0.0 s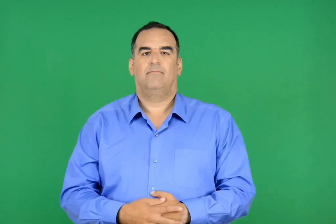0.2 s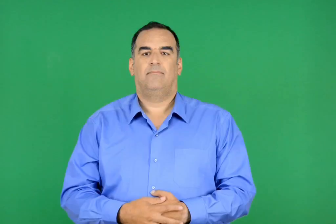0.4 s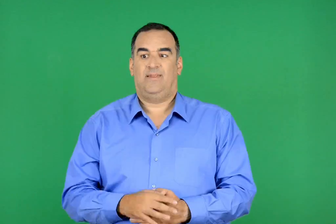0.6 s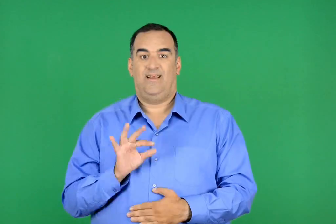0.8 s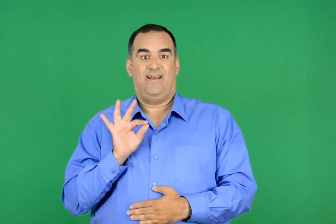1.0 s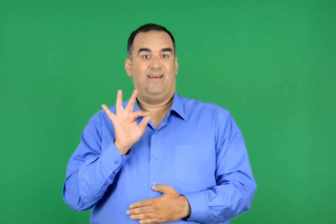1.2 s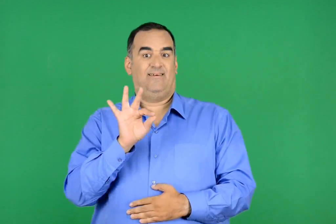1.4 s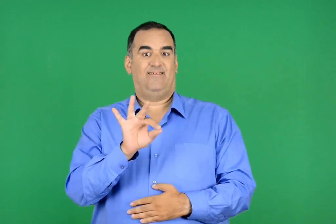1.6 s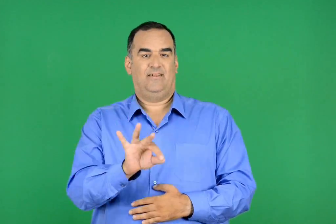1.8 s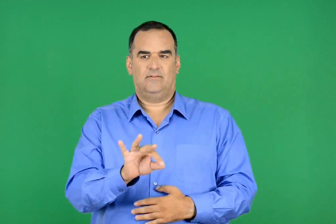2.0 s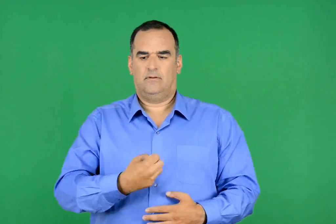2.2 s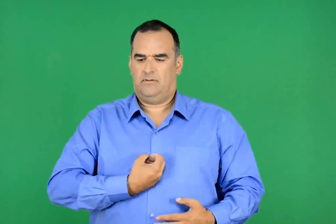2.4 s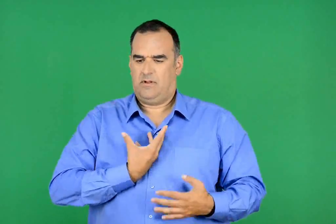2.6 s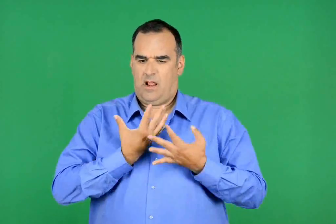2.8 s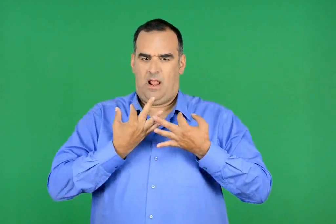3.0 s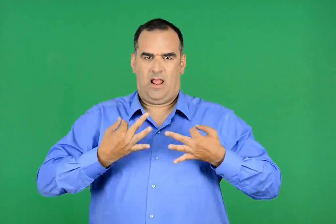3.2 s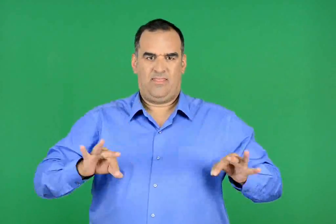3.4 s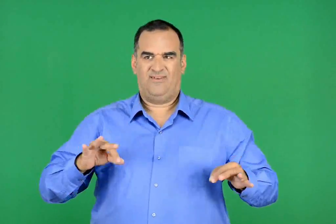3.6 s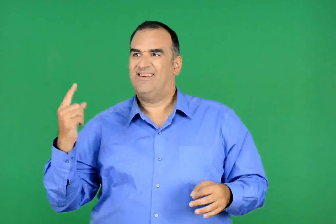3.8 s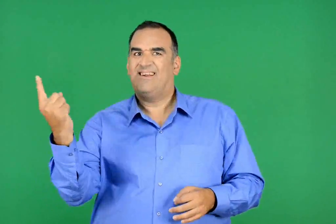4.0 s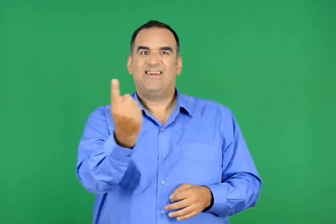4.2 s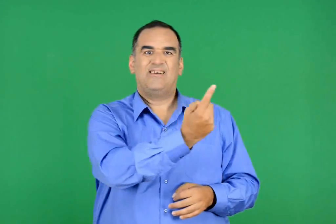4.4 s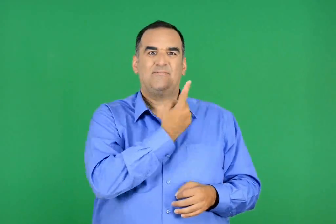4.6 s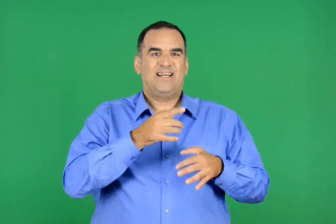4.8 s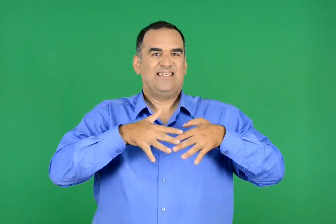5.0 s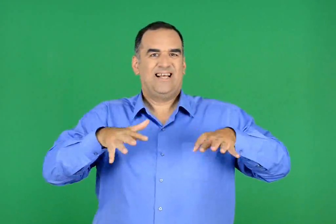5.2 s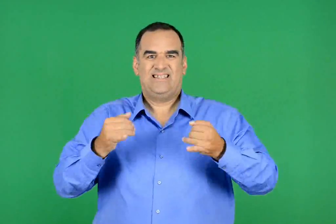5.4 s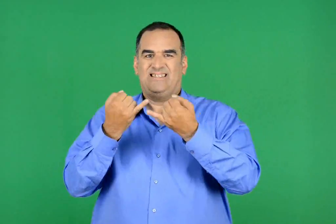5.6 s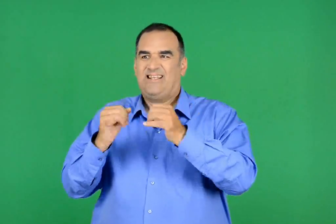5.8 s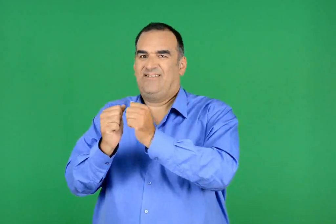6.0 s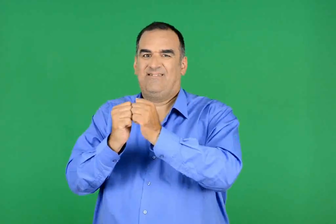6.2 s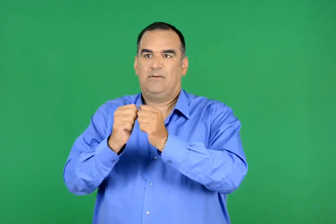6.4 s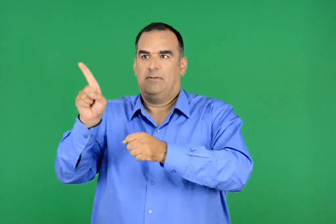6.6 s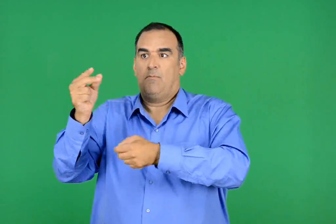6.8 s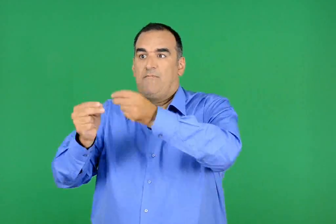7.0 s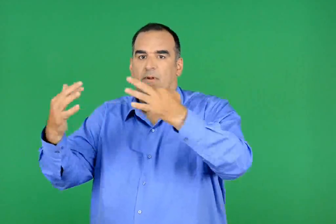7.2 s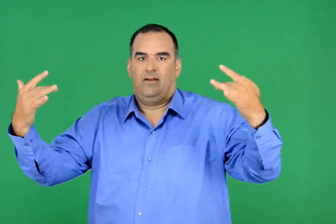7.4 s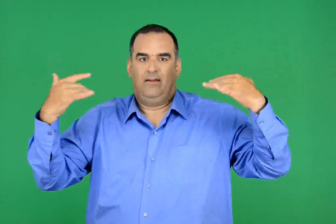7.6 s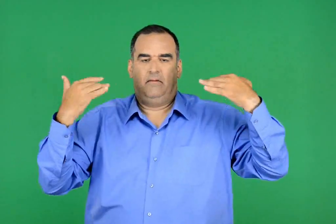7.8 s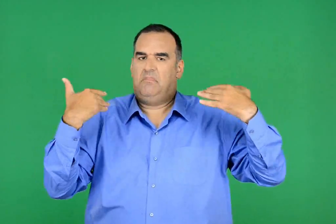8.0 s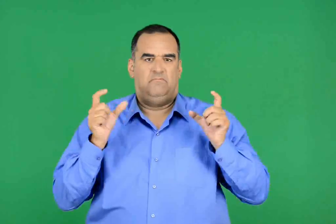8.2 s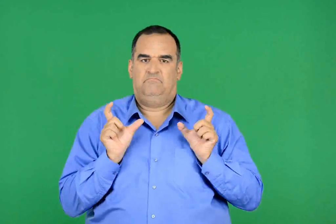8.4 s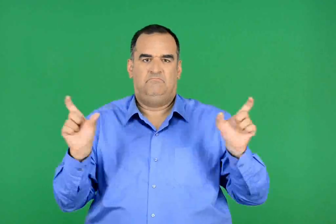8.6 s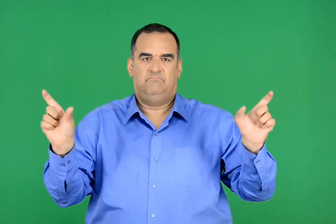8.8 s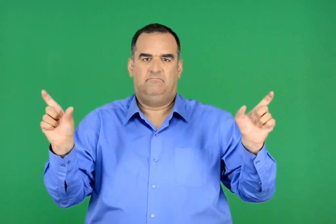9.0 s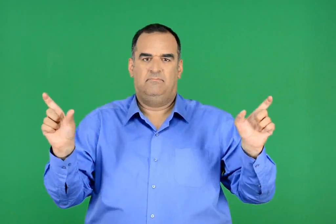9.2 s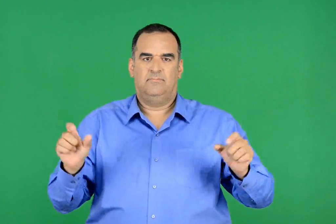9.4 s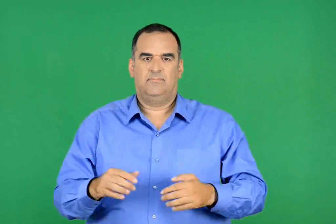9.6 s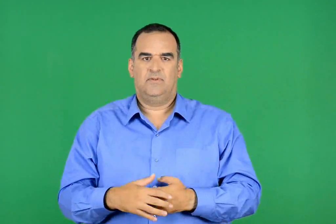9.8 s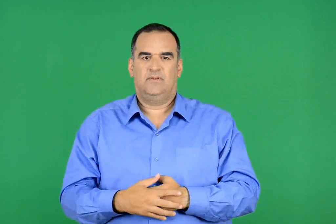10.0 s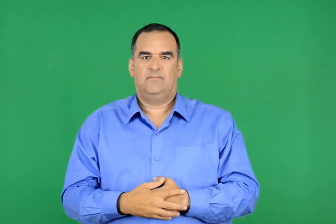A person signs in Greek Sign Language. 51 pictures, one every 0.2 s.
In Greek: σαν έφτασαν , δεν ένιωσαν τίποτα από το φόβο που προσπαθούσαν οι άλλοι συγγενείς και φίλοι να τους μεταδώσουν
